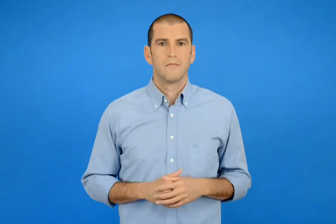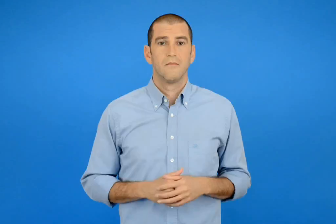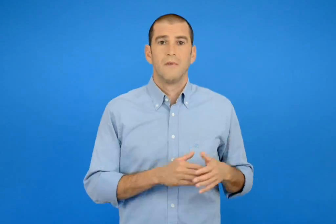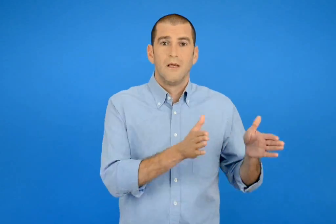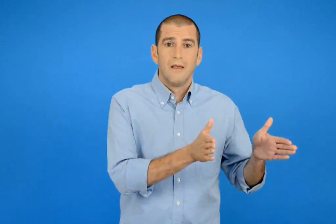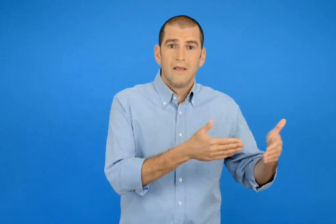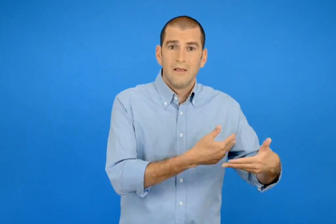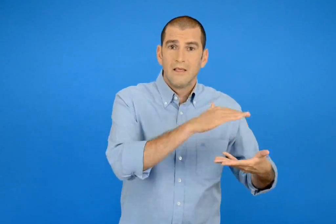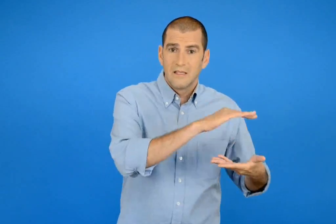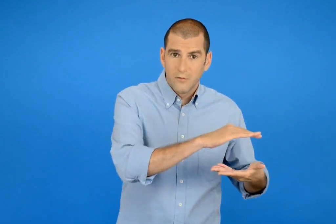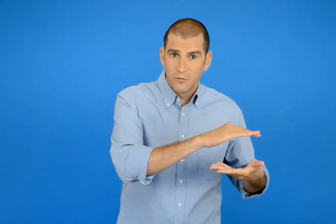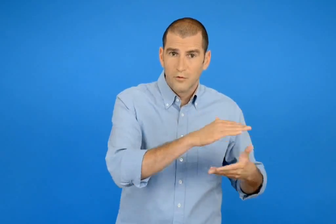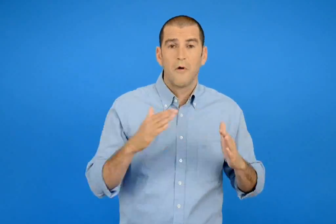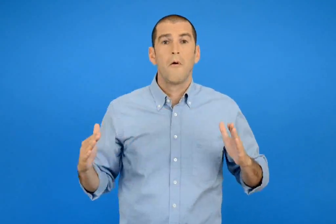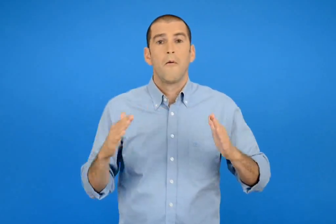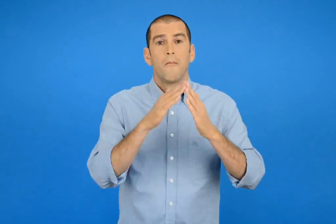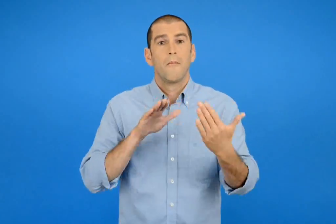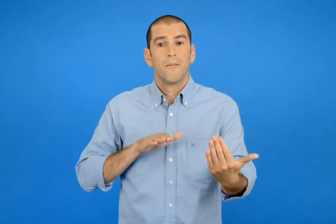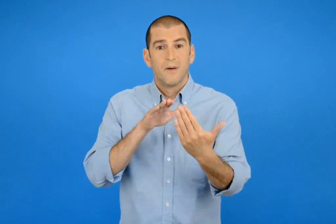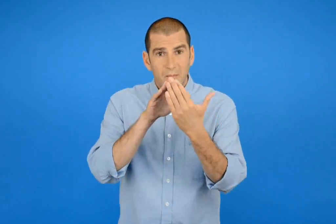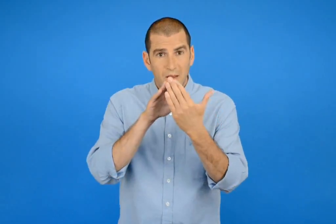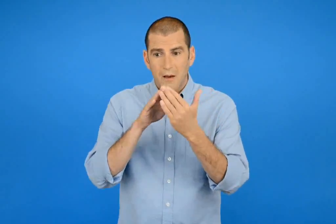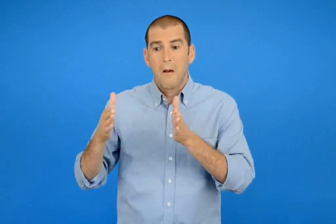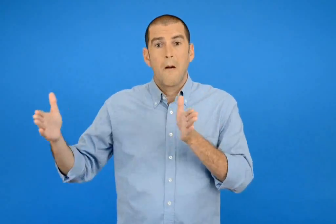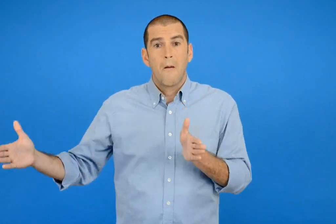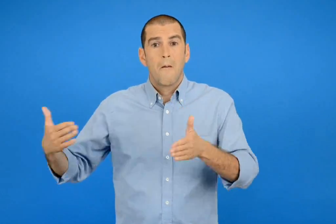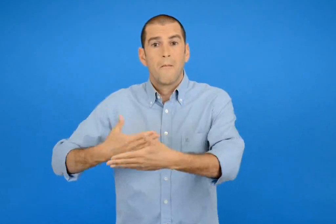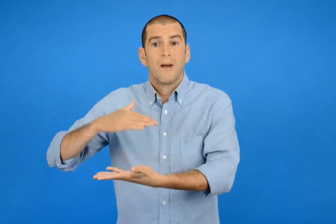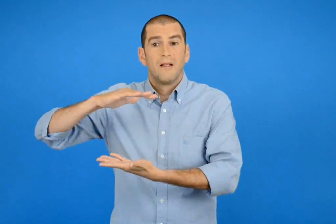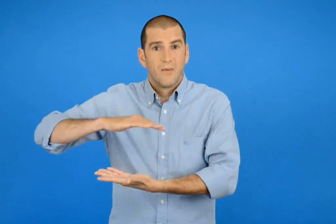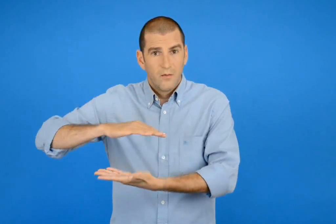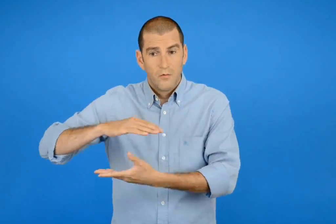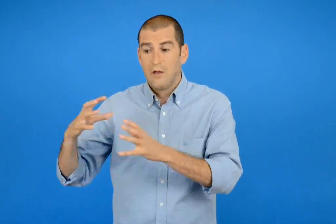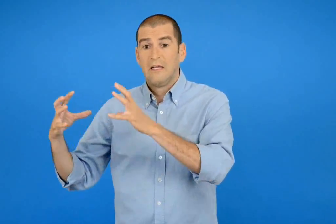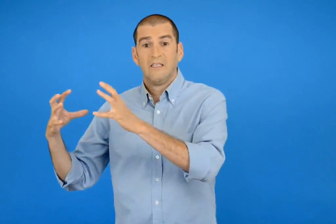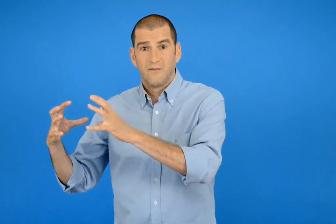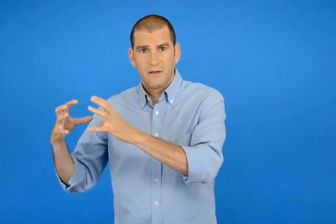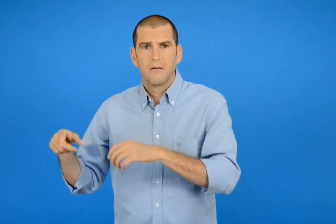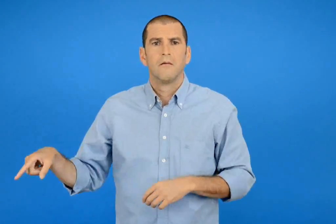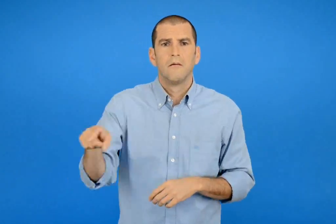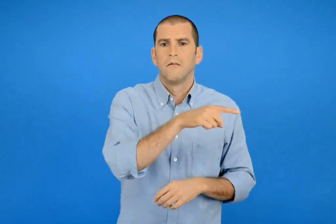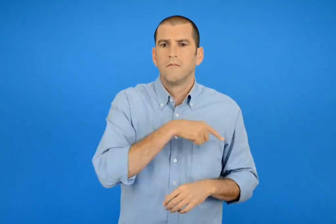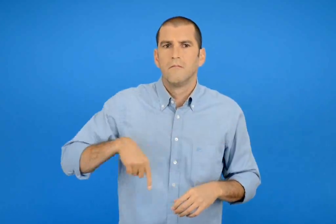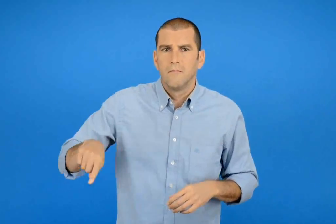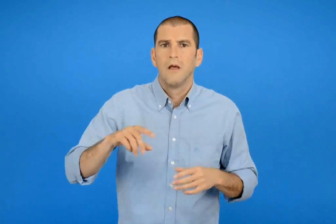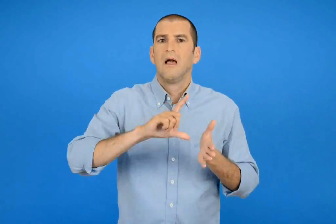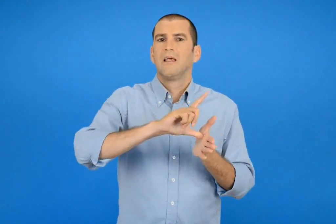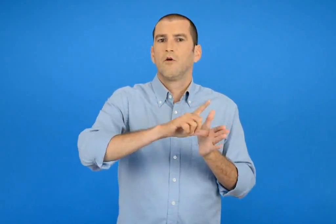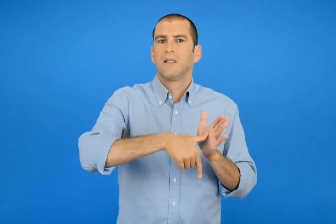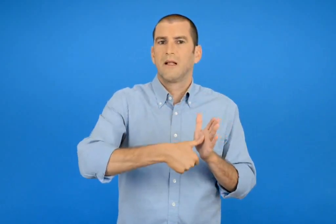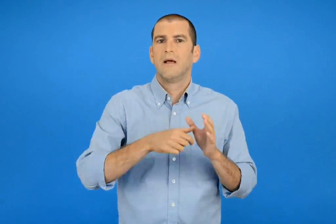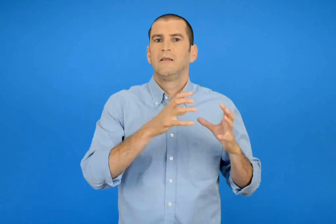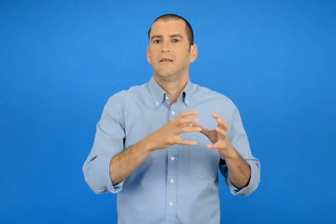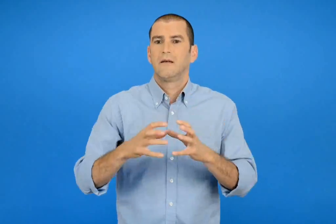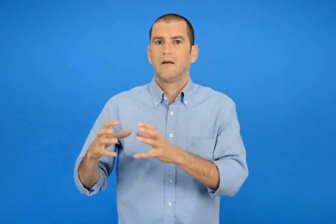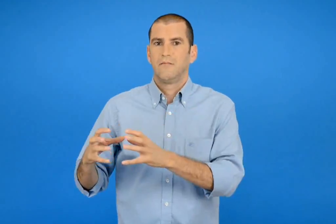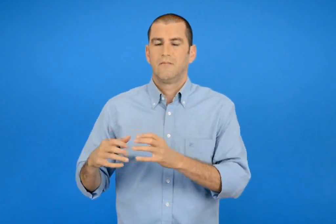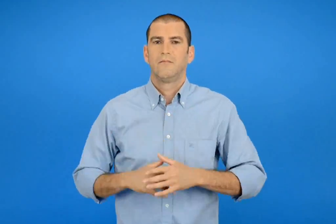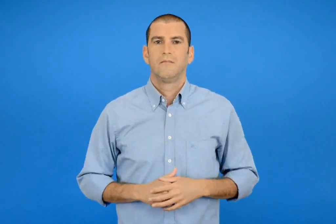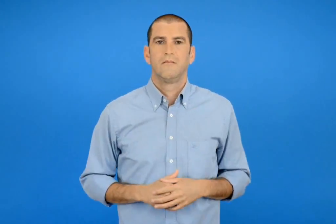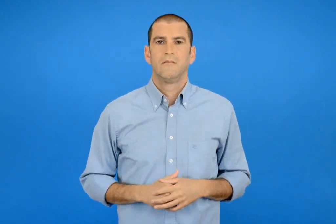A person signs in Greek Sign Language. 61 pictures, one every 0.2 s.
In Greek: ο κύβος η πυραμίδα το παραλληλεπίπεδο και η σφαίρα λέγονται γεωμετρικά στερεά
